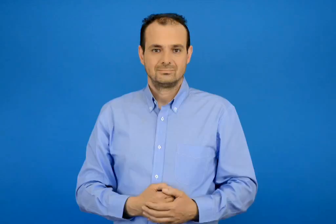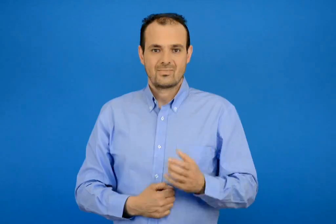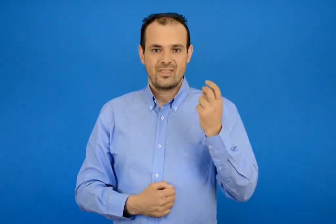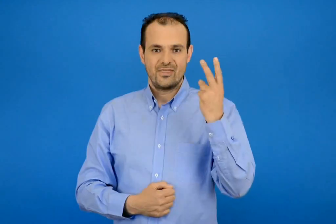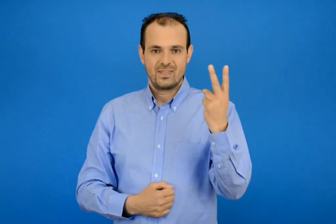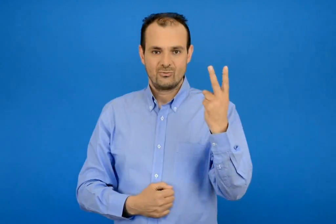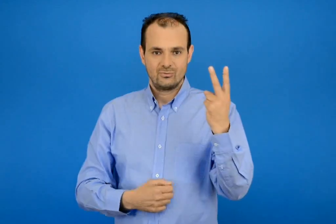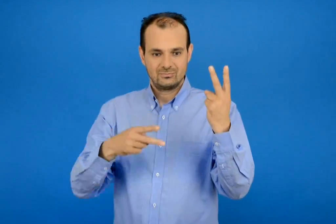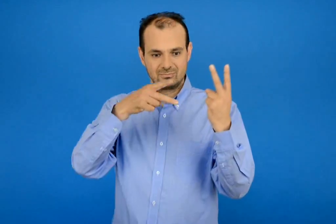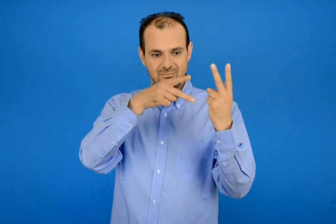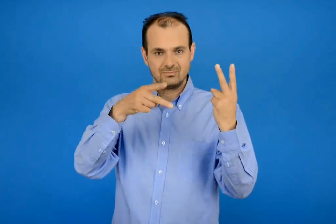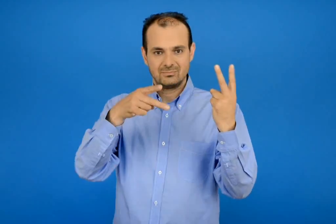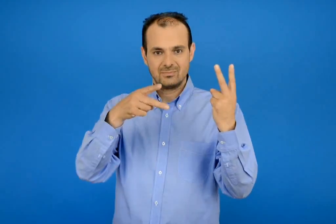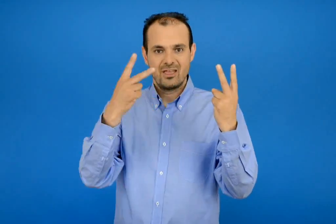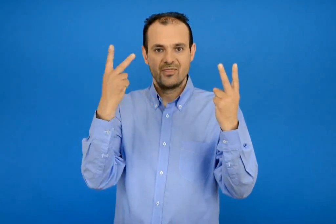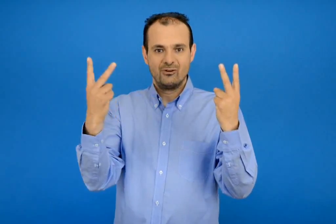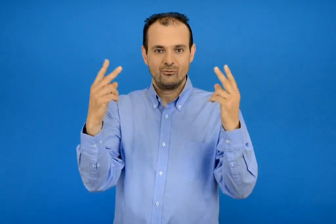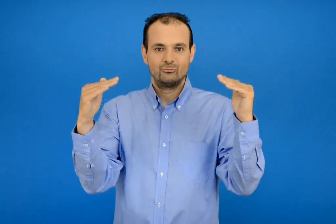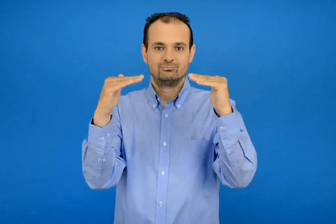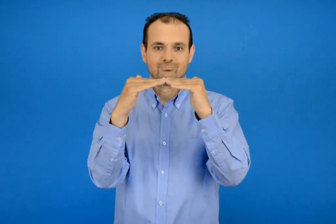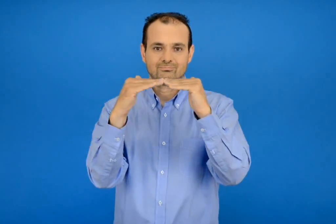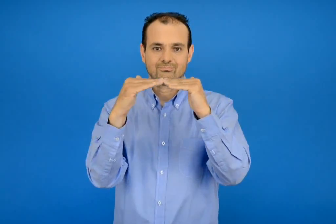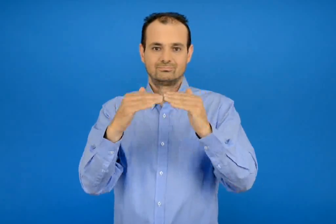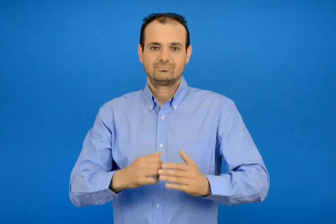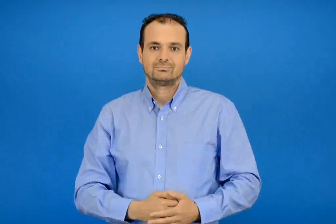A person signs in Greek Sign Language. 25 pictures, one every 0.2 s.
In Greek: 2 = 2
